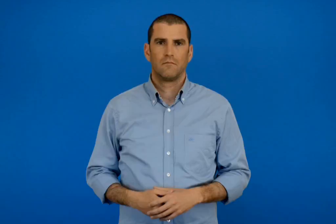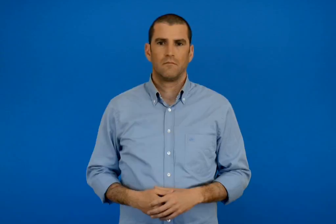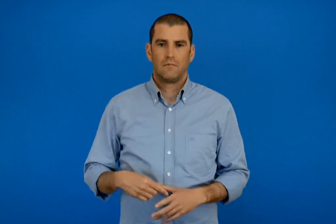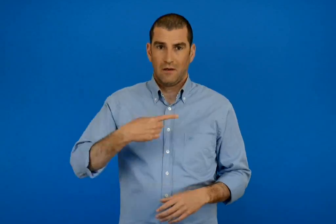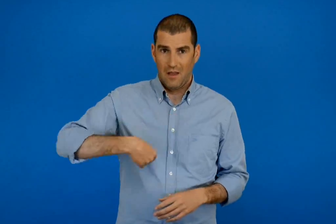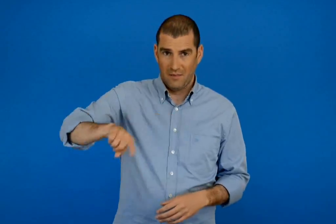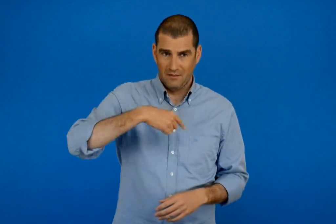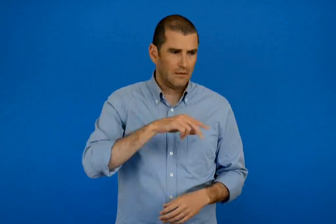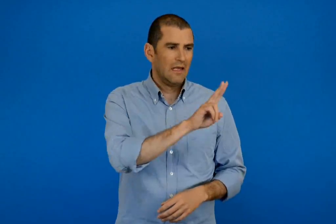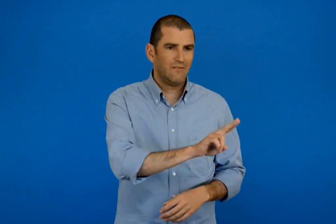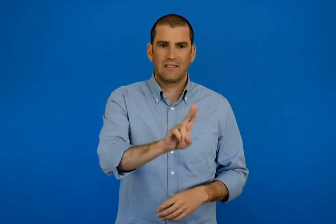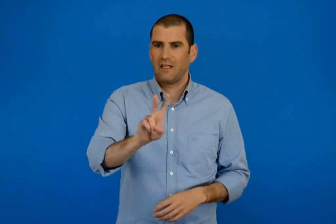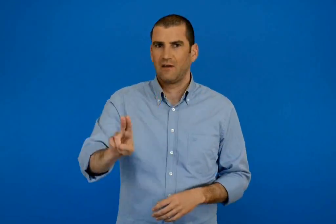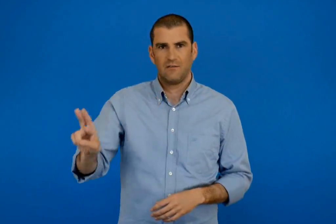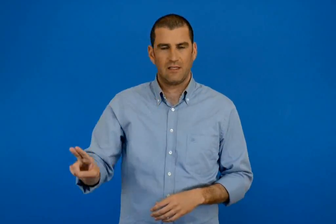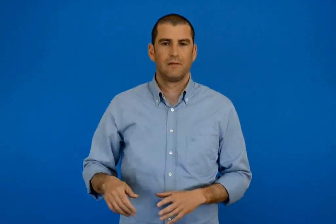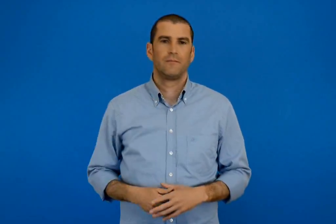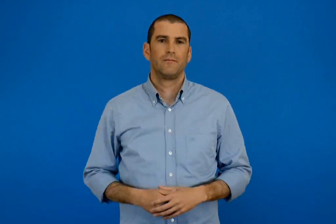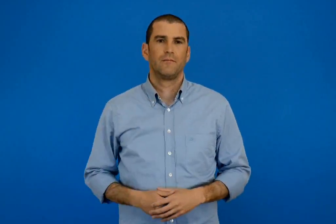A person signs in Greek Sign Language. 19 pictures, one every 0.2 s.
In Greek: γινόμαστε ζευγάρια
